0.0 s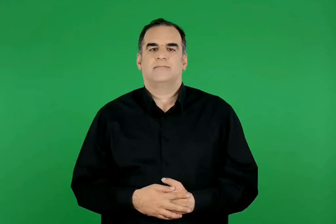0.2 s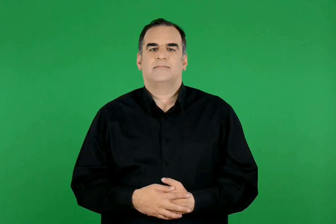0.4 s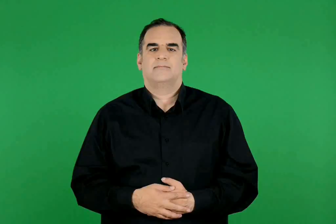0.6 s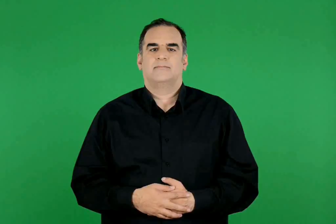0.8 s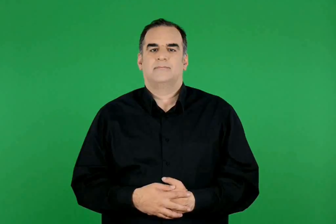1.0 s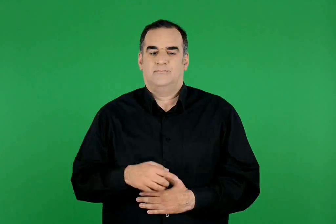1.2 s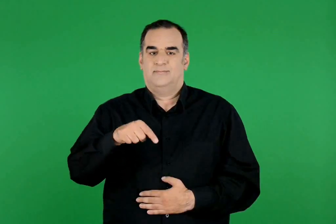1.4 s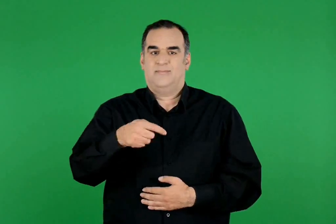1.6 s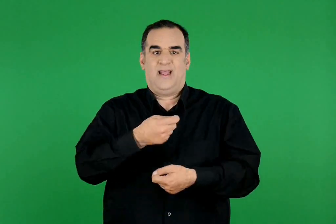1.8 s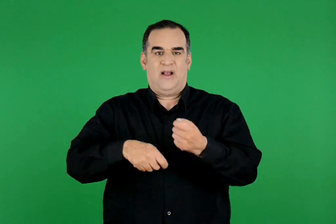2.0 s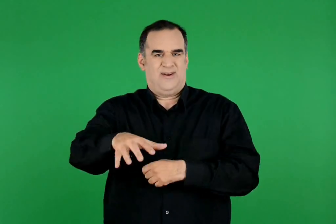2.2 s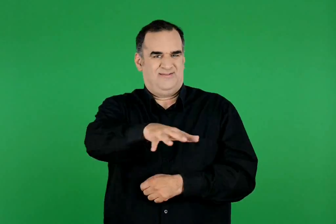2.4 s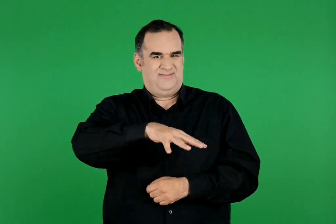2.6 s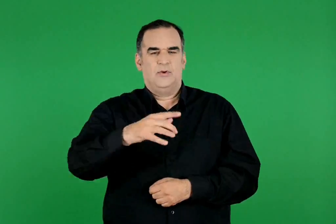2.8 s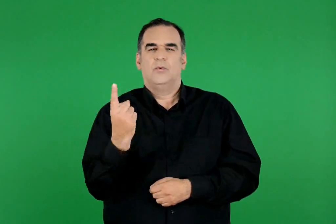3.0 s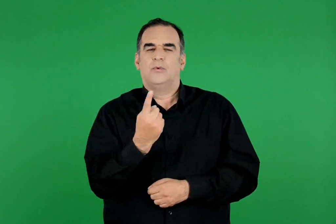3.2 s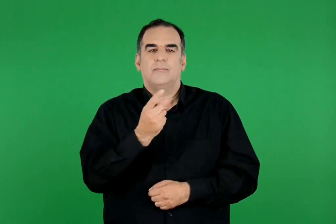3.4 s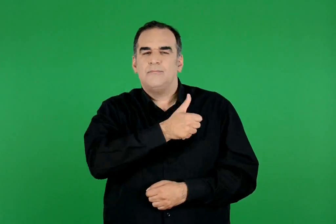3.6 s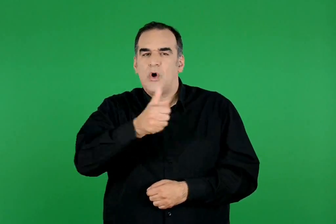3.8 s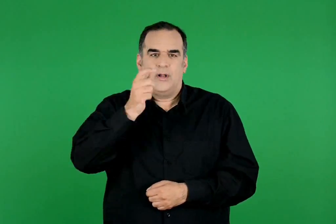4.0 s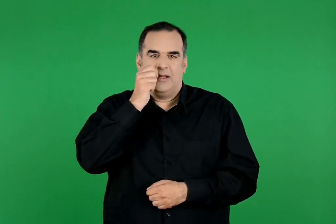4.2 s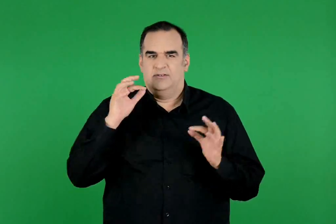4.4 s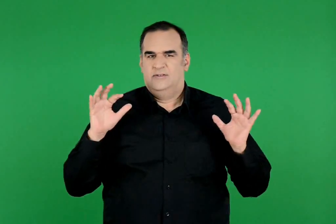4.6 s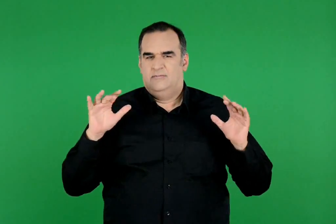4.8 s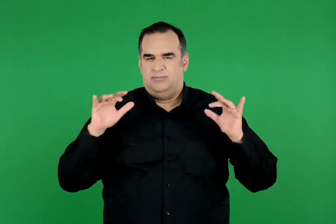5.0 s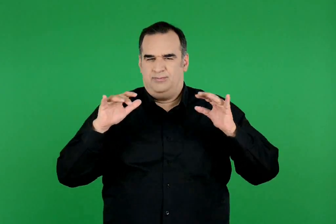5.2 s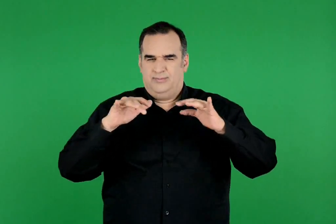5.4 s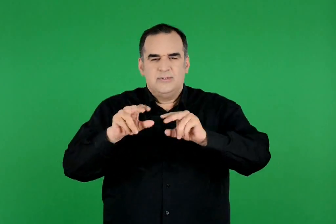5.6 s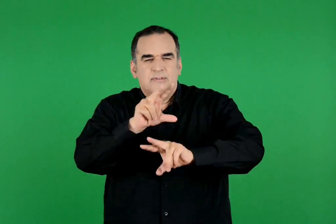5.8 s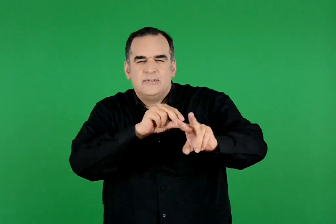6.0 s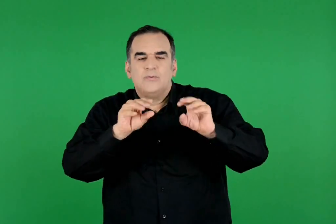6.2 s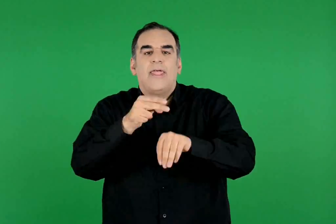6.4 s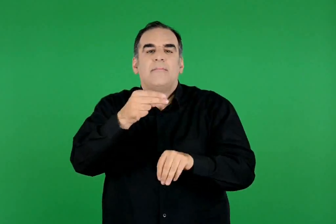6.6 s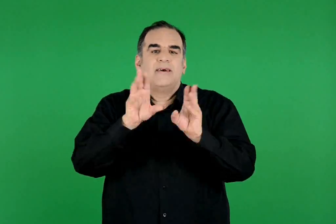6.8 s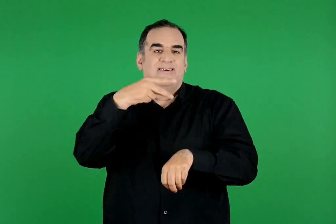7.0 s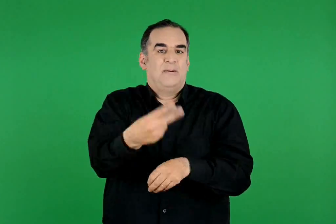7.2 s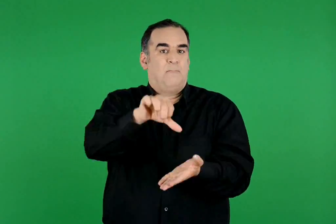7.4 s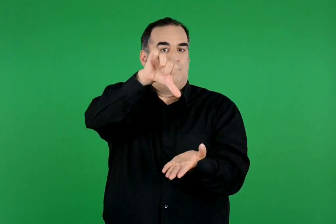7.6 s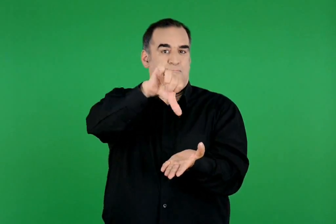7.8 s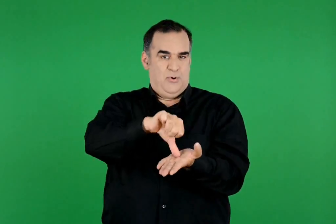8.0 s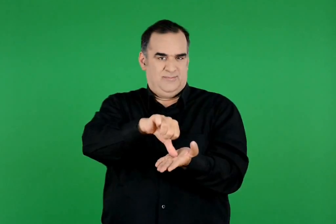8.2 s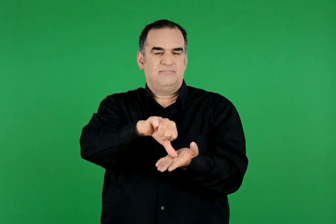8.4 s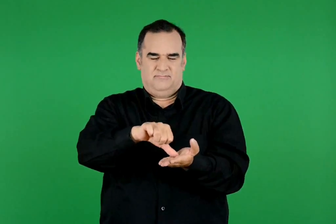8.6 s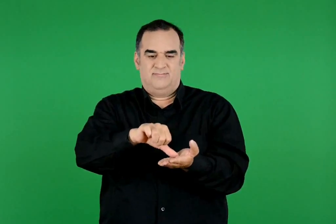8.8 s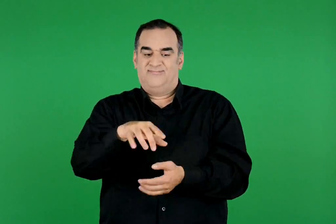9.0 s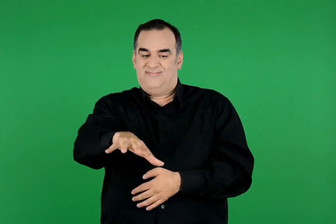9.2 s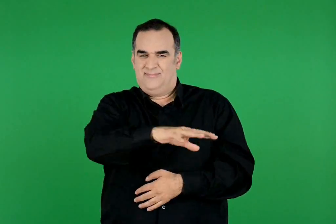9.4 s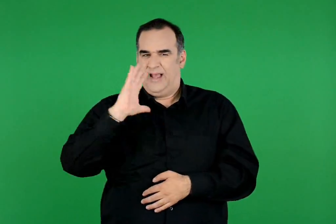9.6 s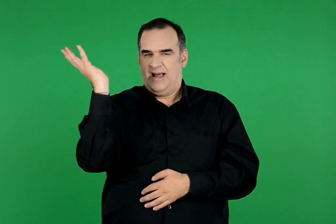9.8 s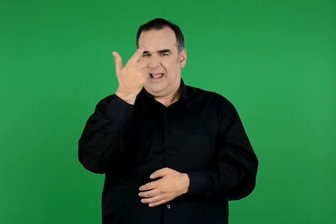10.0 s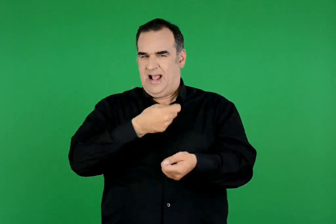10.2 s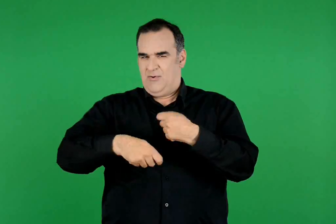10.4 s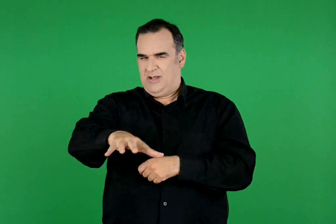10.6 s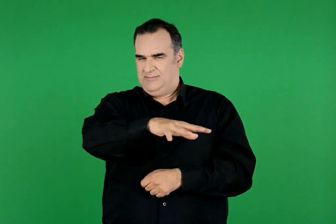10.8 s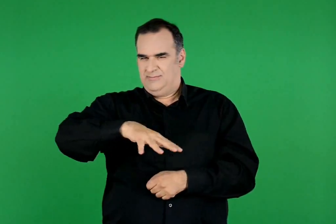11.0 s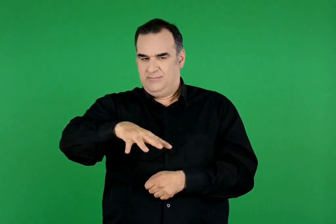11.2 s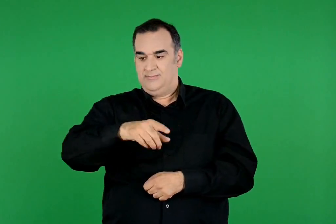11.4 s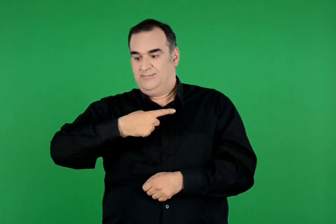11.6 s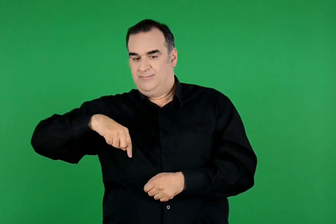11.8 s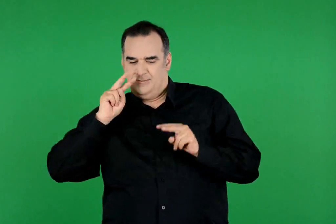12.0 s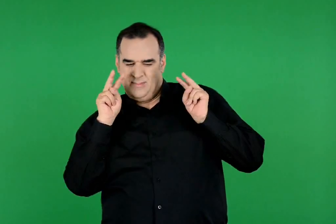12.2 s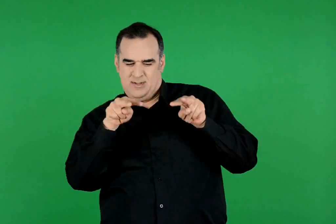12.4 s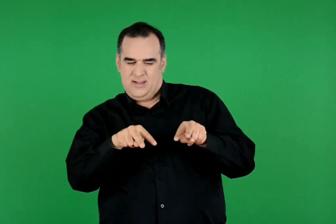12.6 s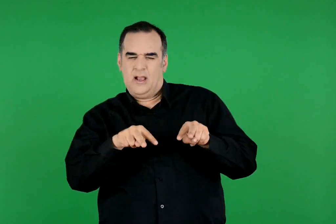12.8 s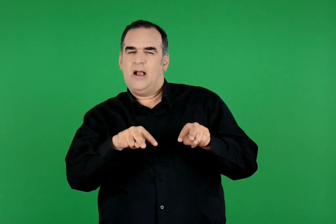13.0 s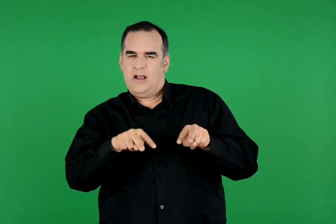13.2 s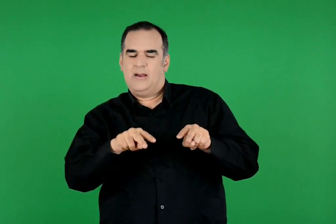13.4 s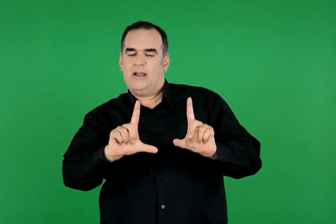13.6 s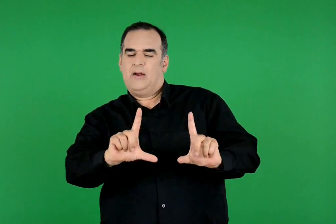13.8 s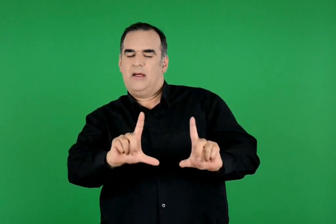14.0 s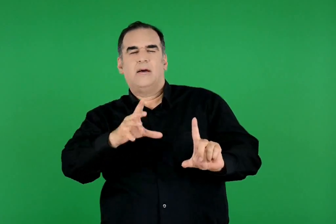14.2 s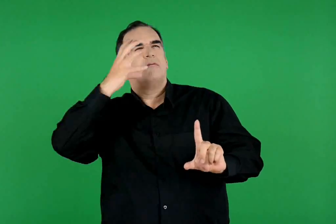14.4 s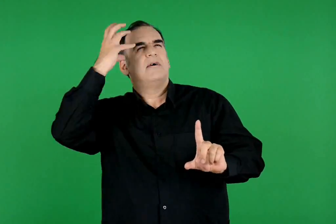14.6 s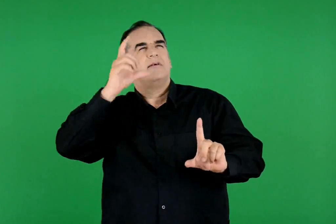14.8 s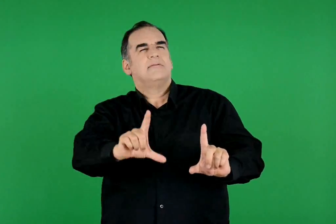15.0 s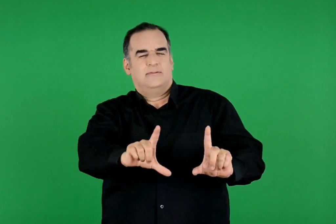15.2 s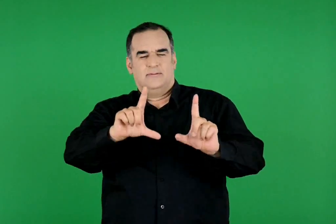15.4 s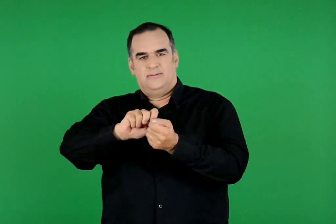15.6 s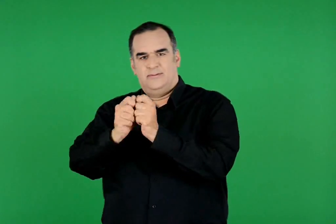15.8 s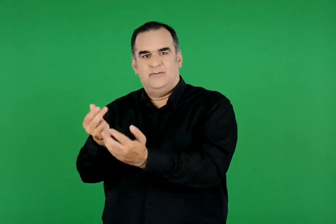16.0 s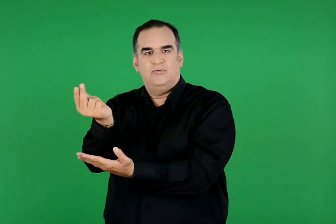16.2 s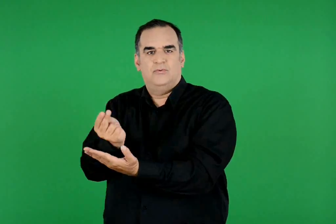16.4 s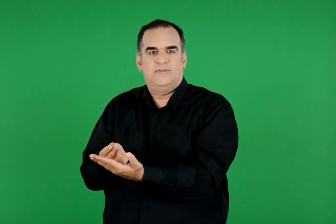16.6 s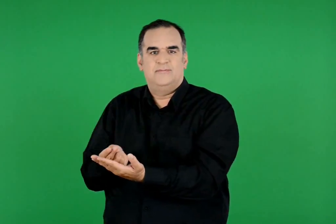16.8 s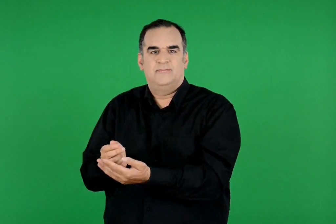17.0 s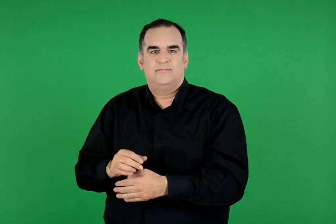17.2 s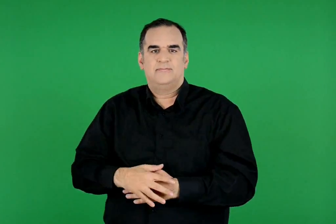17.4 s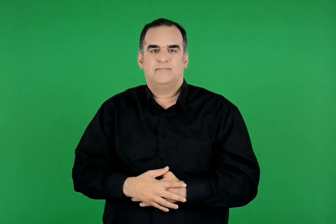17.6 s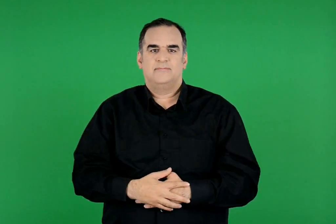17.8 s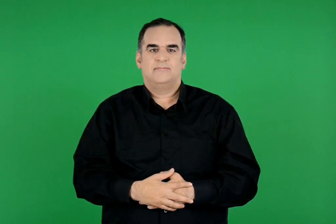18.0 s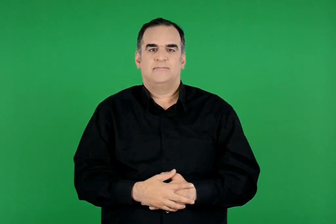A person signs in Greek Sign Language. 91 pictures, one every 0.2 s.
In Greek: η αγορά ήταν το μέρος που συναντιούνταν μόνο οι άντρες , για να σχολιάσουν όσα συνέβαιναν στην πόλη τους. φανταζόμαστε και ζωγραφίζουμε μία σκηνή στην αρχαία αγορά
